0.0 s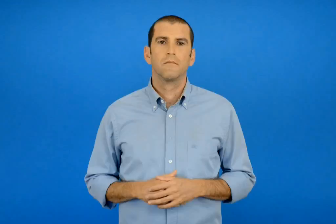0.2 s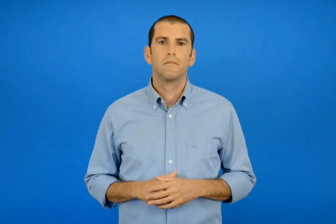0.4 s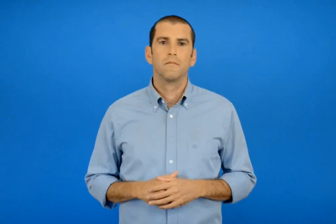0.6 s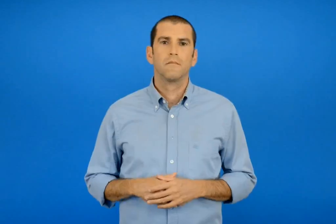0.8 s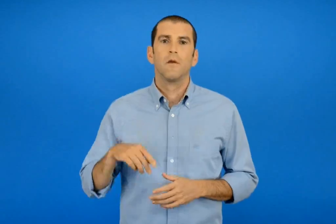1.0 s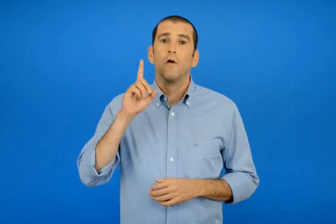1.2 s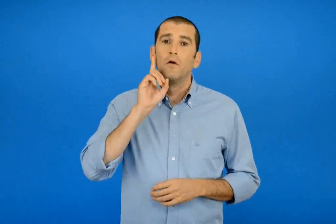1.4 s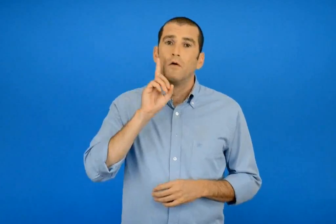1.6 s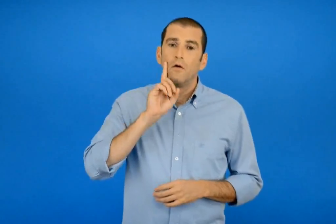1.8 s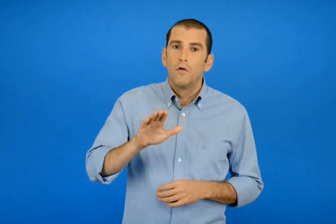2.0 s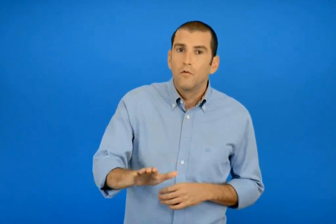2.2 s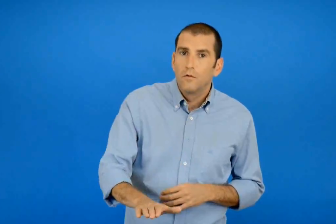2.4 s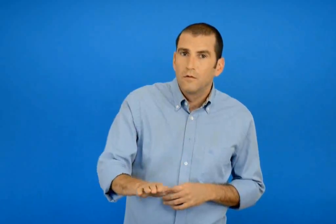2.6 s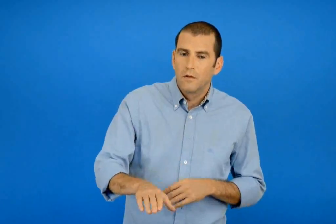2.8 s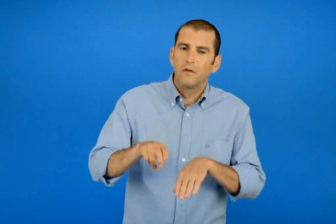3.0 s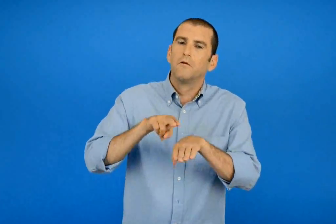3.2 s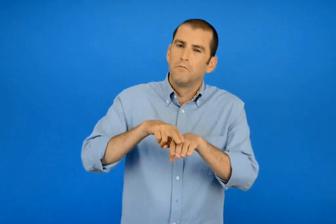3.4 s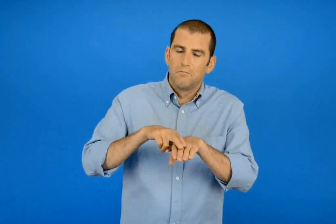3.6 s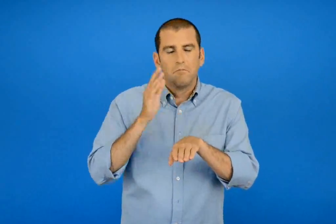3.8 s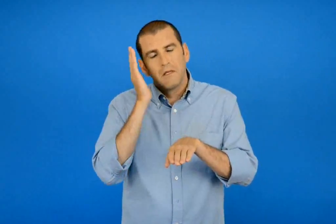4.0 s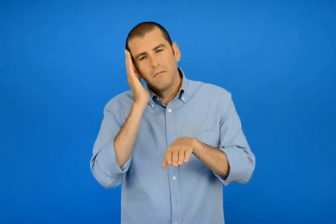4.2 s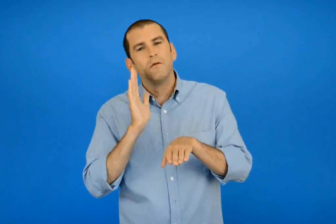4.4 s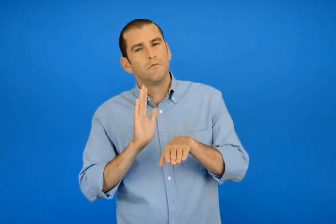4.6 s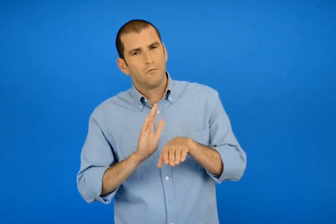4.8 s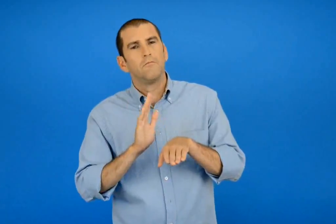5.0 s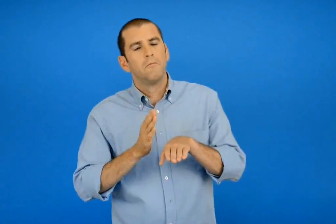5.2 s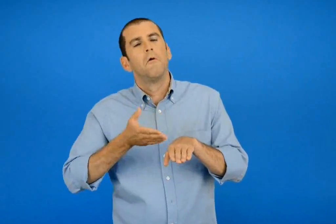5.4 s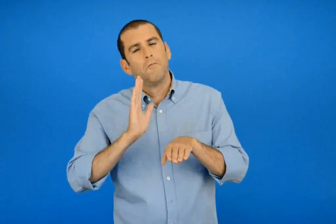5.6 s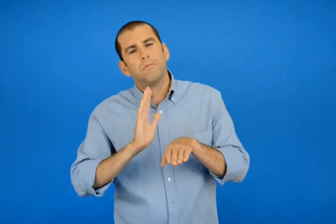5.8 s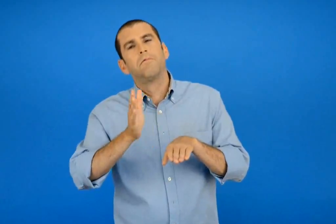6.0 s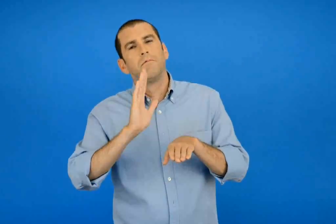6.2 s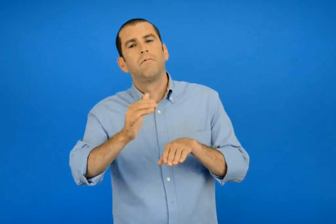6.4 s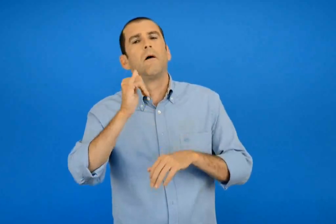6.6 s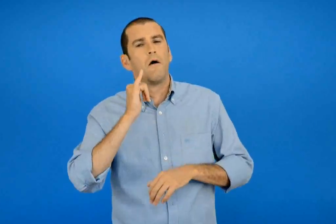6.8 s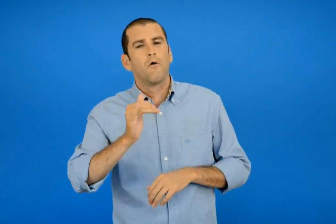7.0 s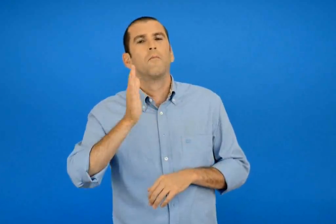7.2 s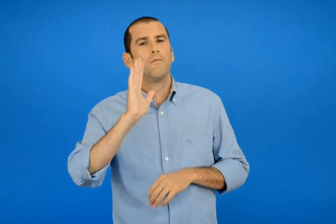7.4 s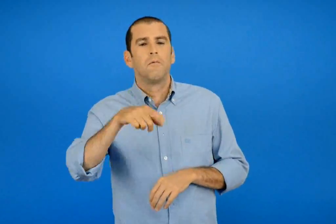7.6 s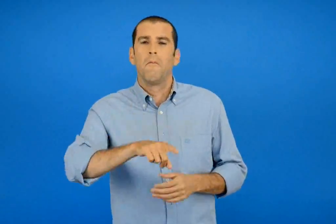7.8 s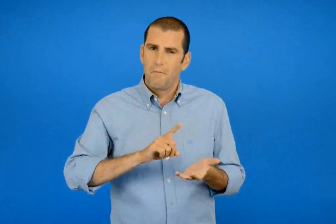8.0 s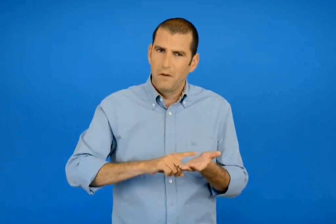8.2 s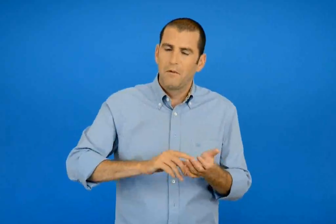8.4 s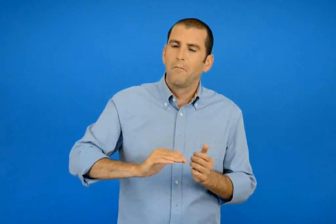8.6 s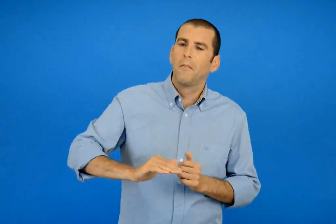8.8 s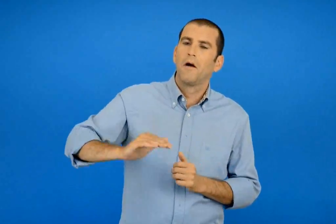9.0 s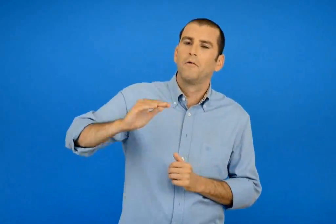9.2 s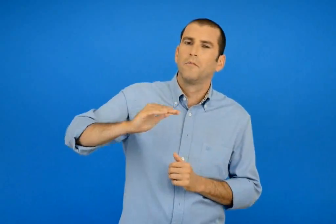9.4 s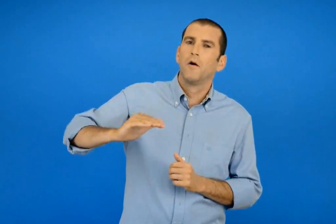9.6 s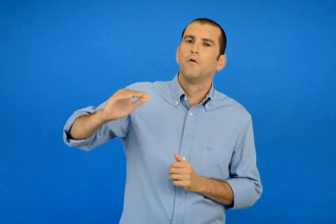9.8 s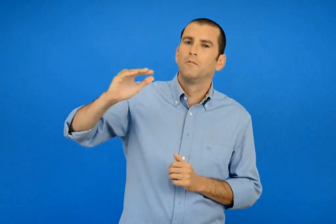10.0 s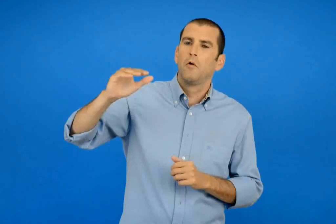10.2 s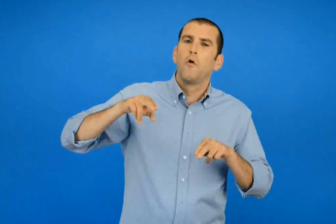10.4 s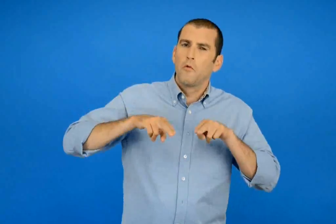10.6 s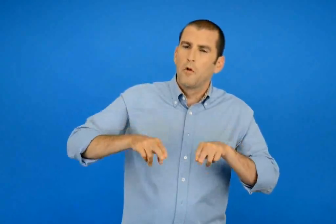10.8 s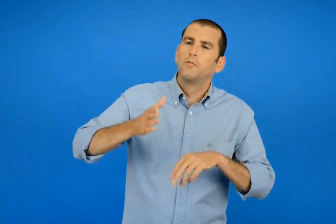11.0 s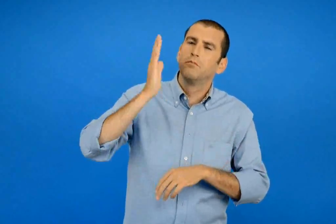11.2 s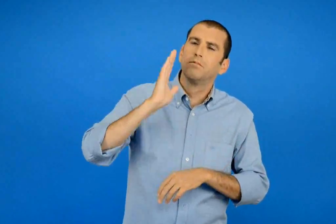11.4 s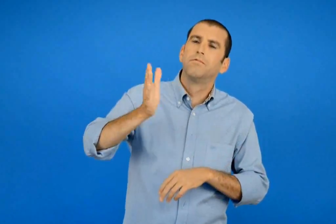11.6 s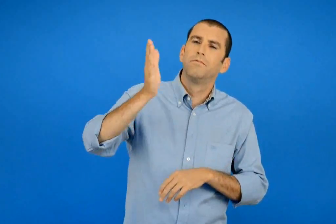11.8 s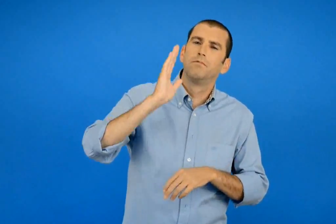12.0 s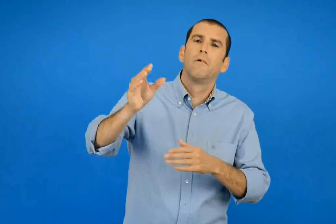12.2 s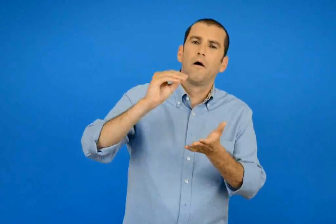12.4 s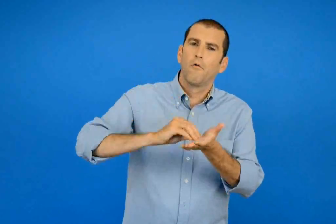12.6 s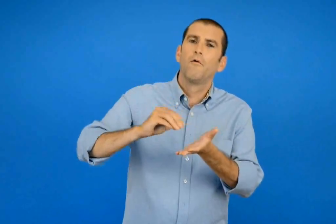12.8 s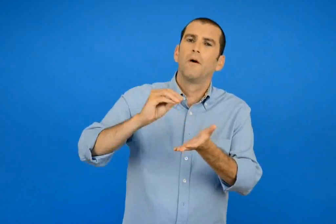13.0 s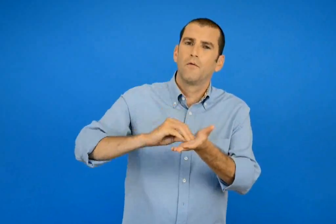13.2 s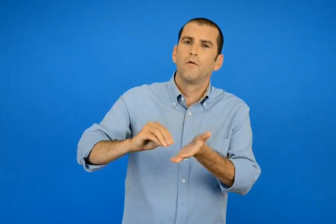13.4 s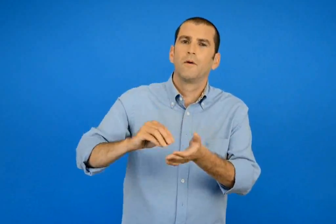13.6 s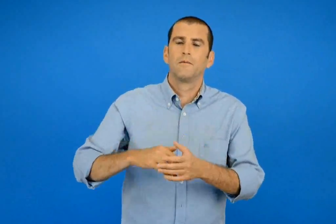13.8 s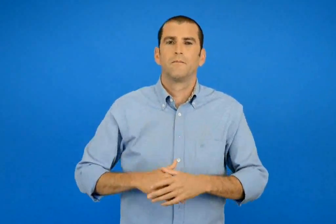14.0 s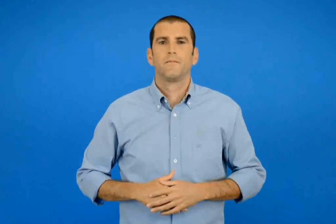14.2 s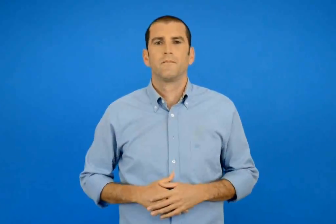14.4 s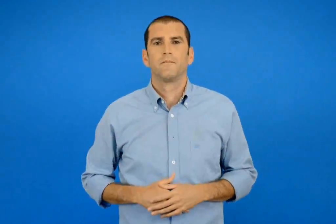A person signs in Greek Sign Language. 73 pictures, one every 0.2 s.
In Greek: κοιμήσου κοριτσάκι είναι μακρύς ο δρόμος πρέπει να μεγαλώσεις είναι μακρύς μακρύς μακρύς ο δρόμος
